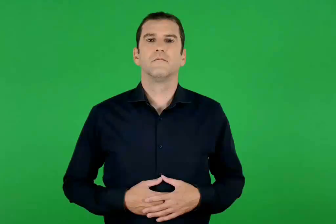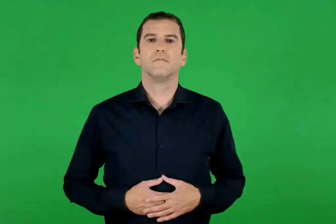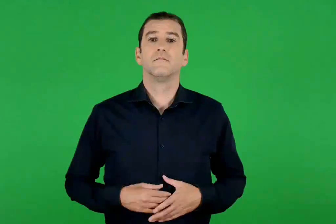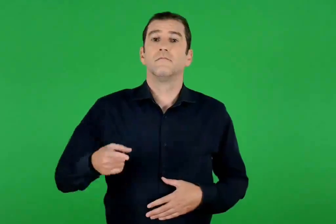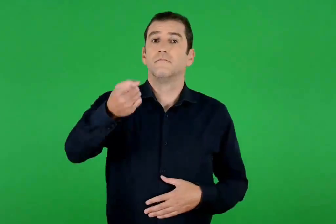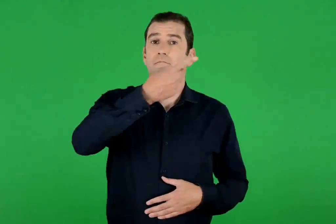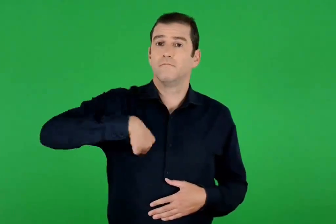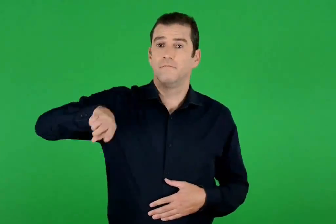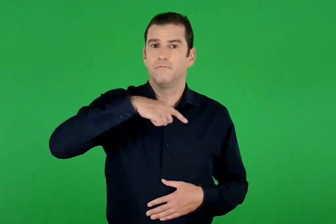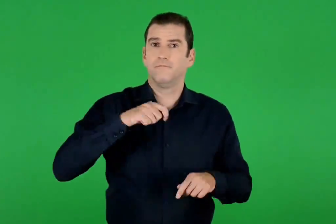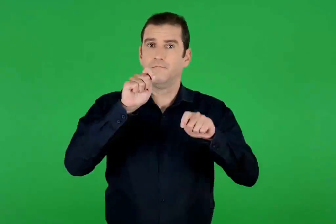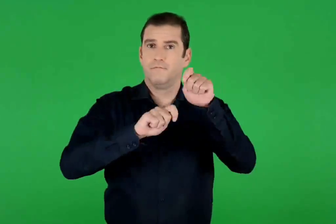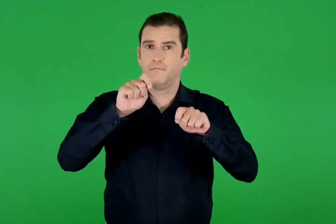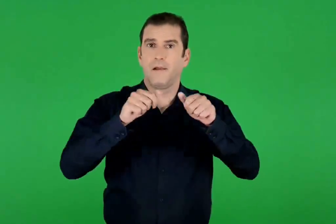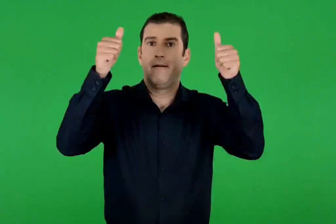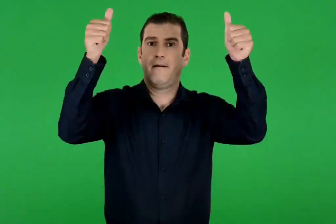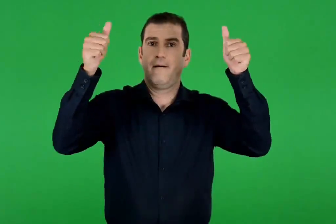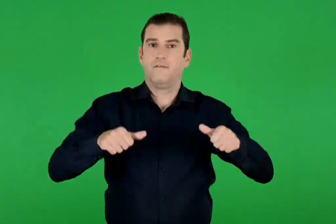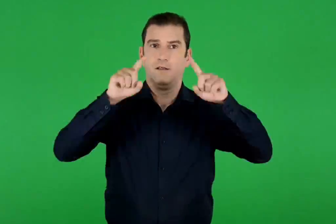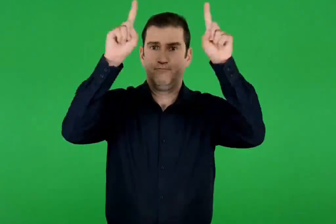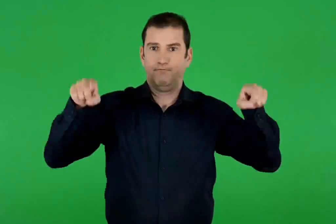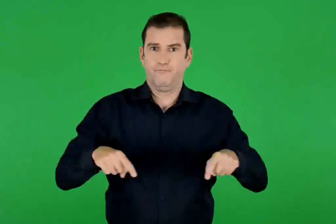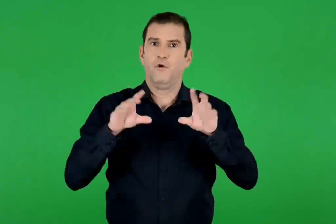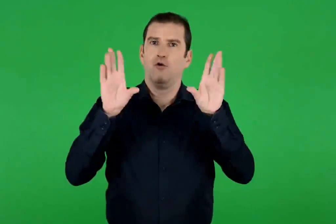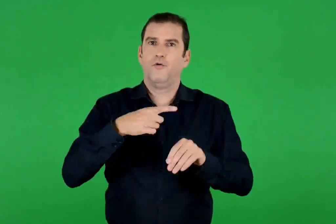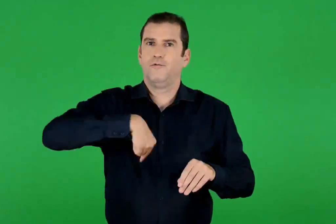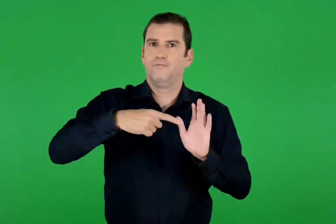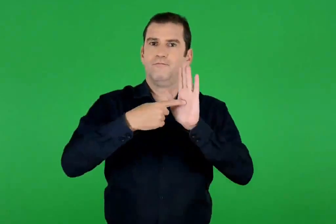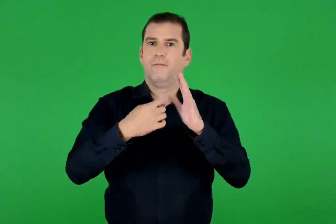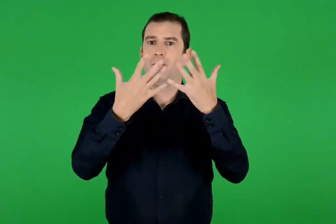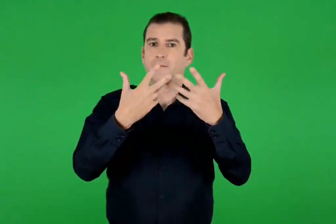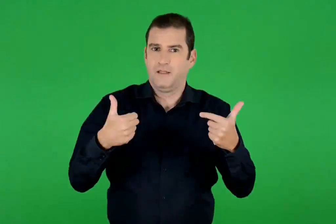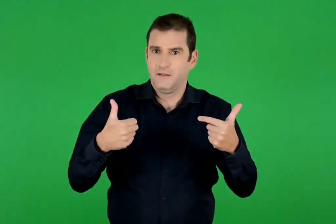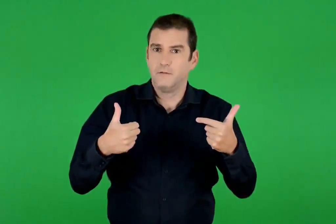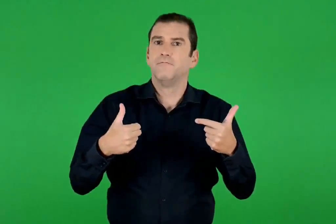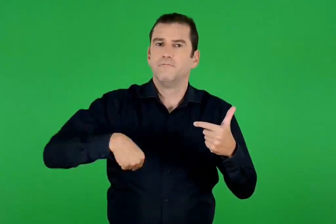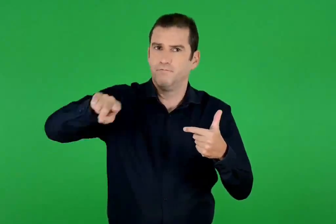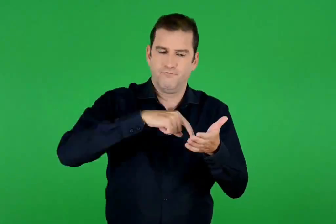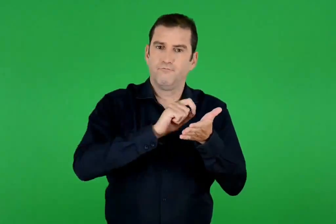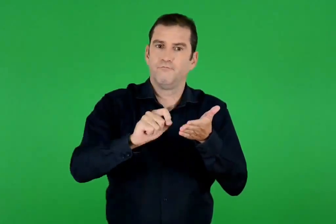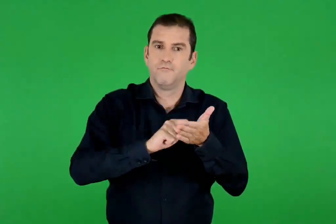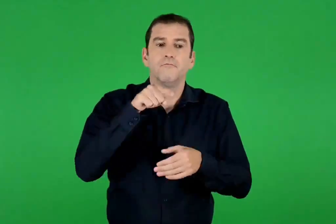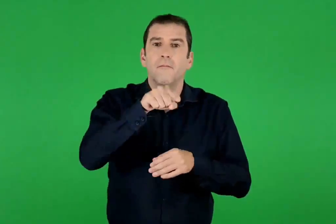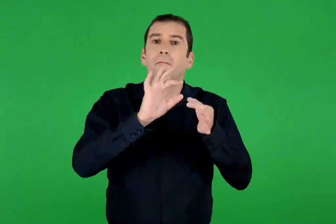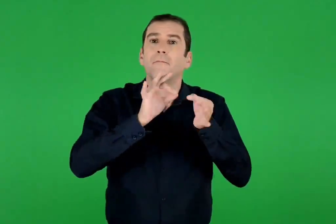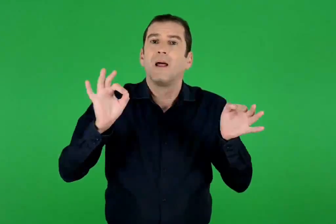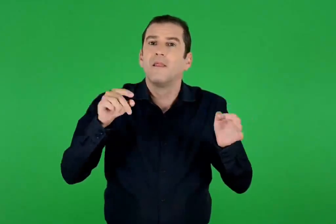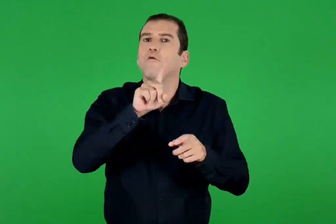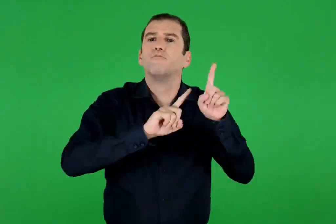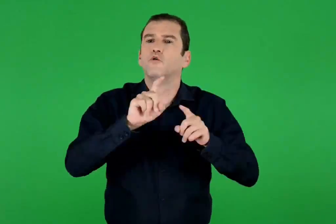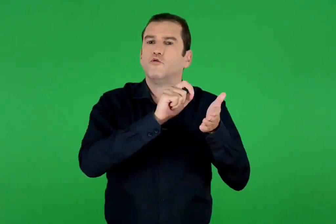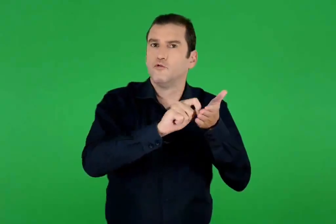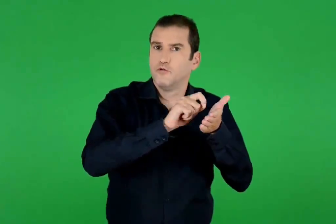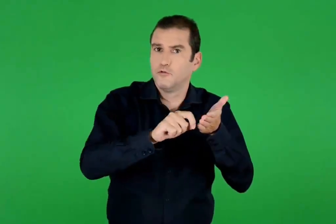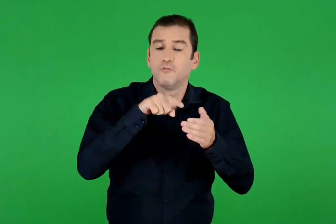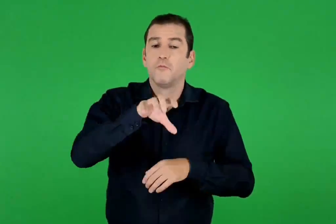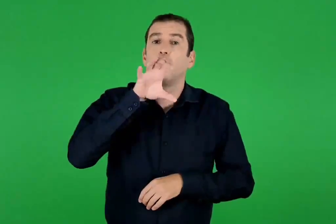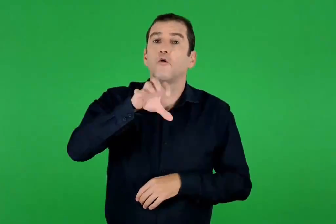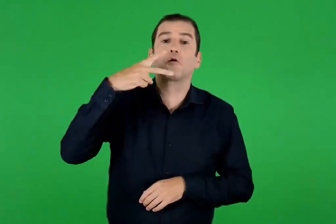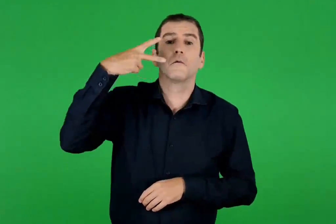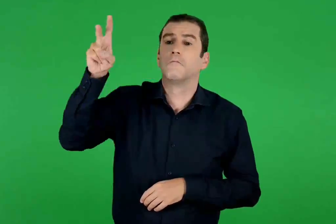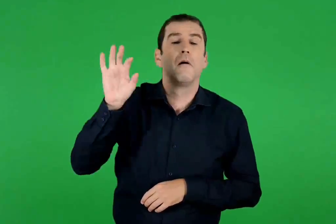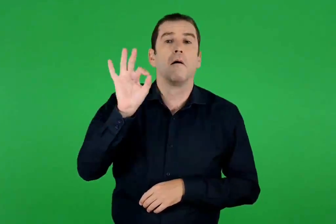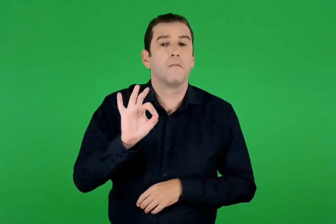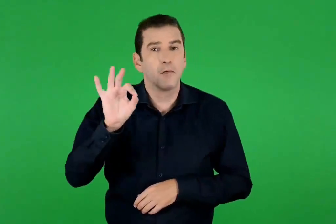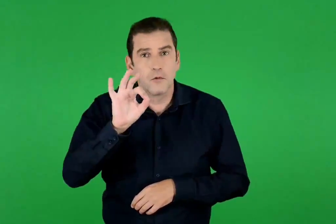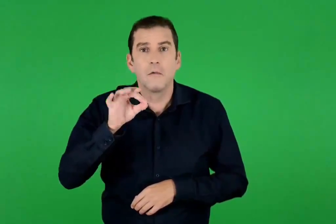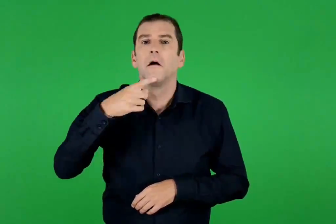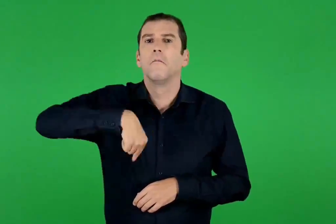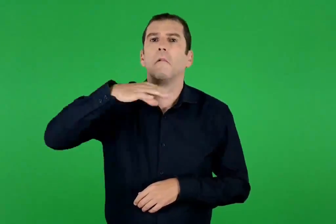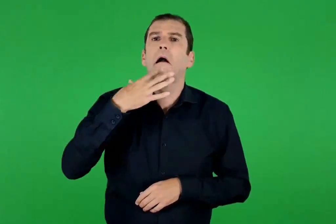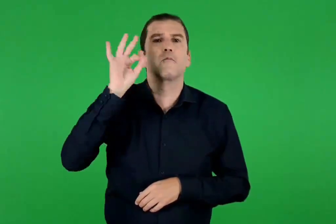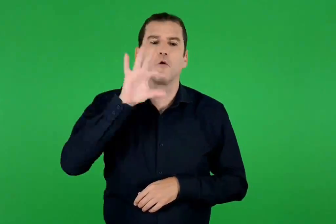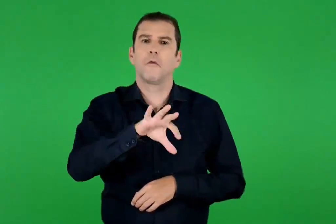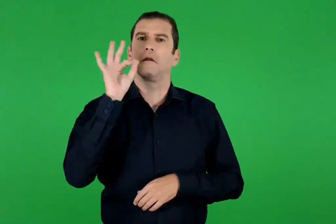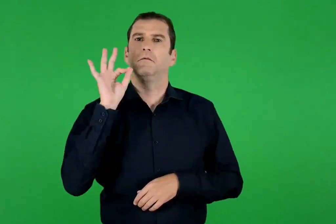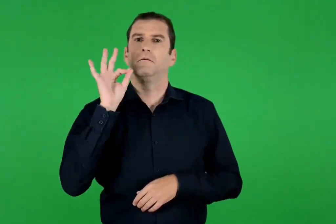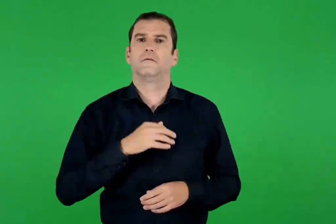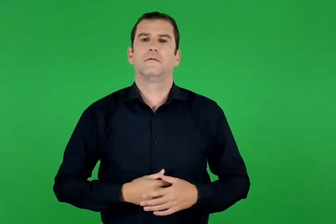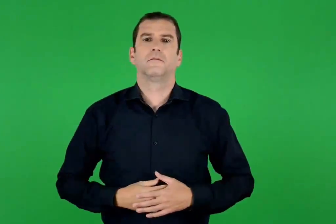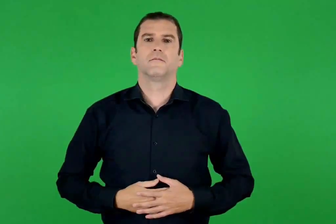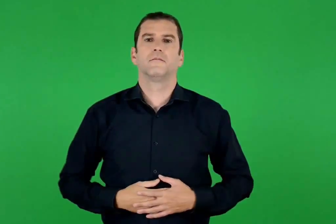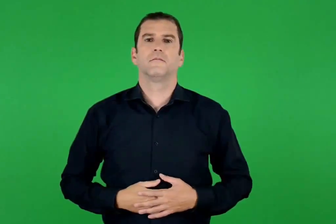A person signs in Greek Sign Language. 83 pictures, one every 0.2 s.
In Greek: στην αφίσα που θα φτιάξουμε για την παράστασή μας , γράφουμε ποιος έγραψε το παραμύθι , από ποια χώρα είναι και γιατί το διαλέξαμε
